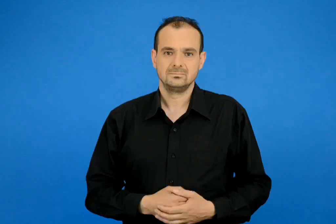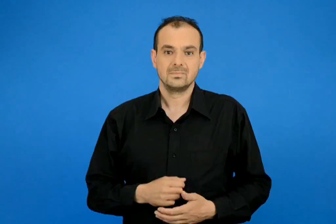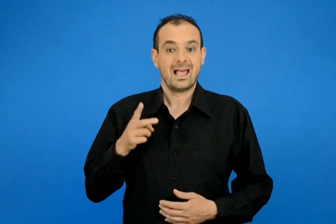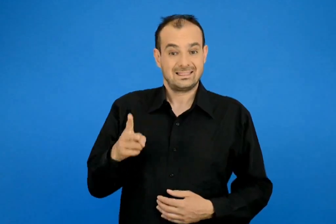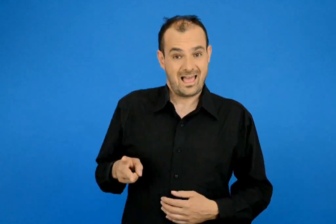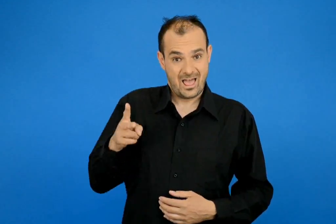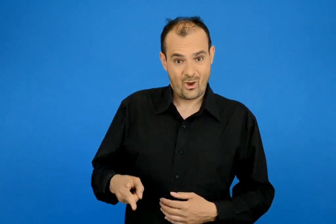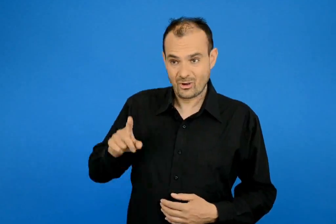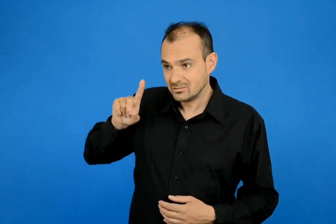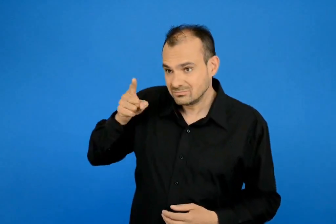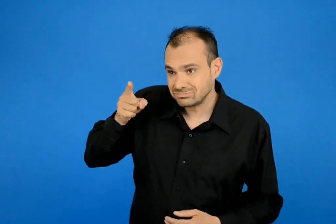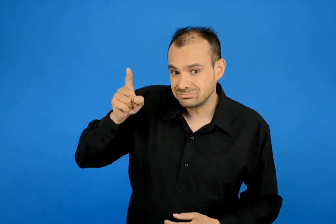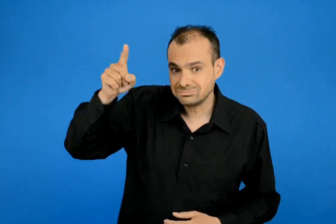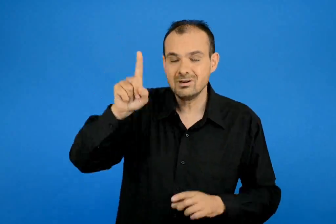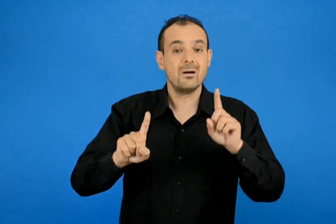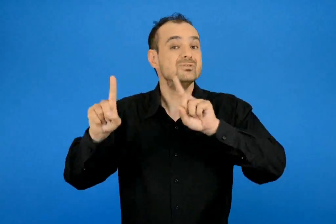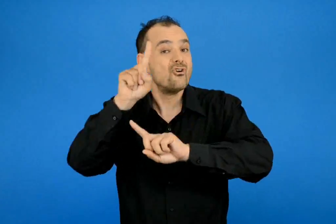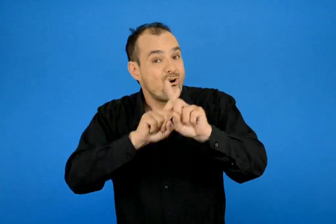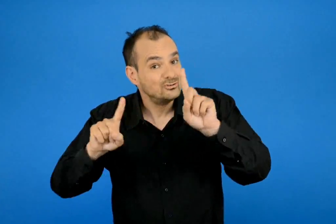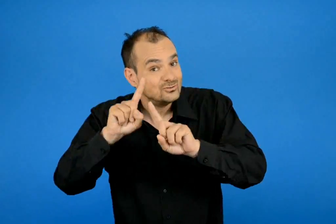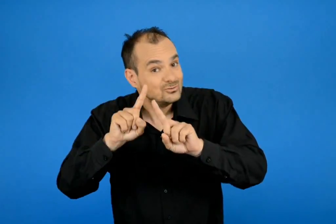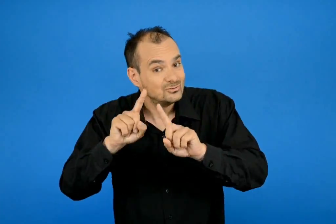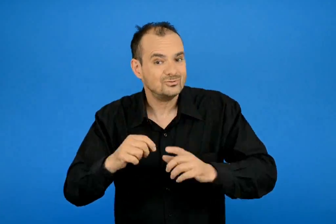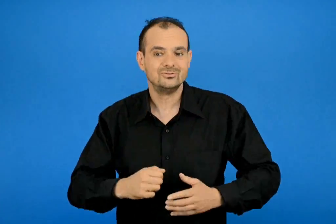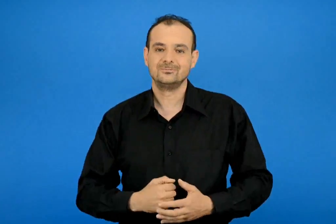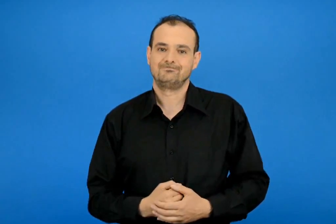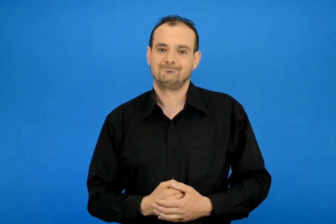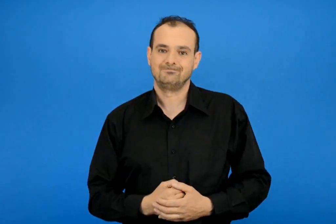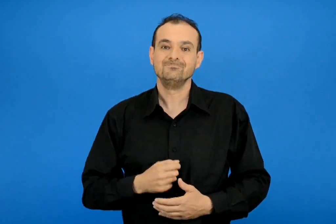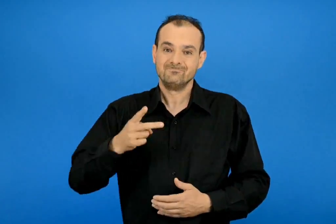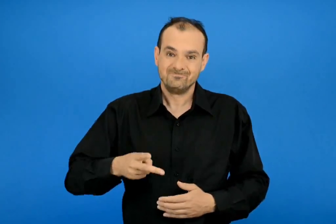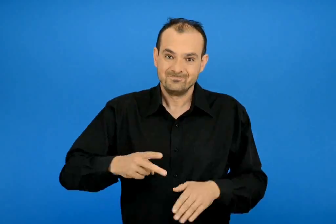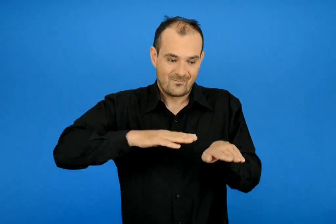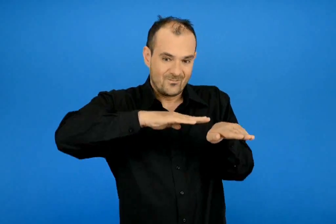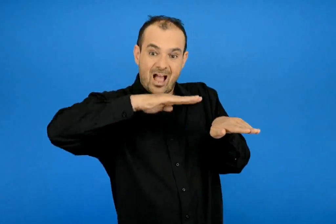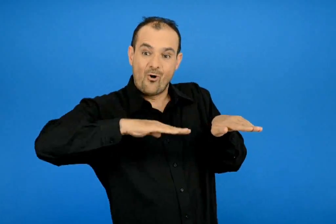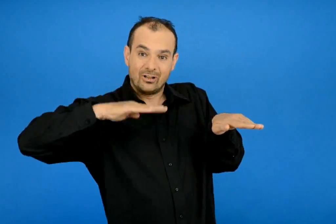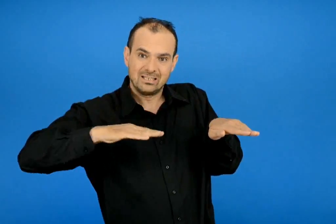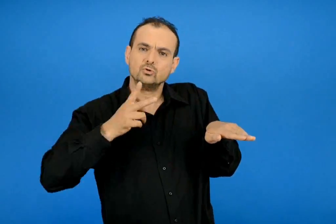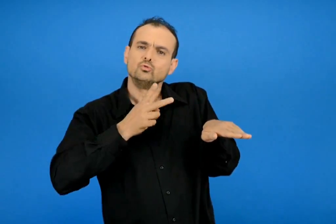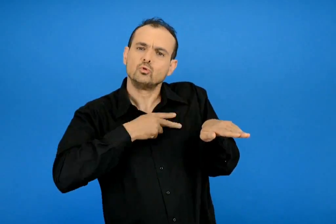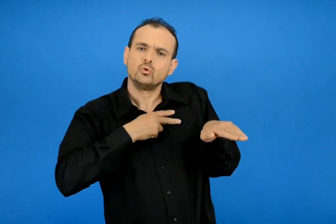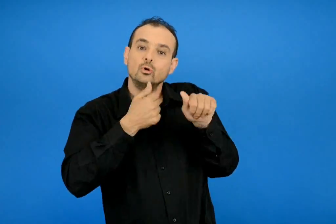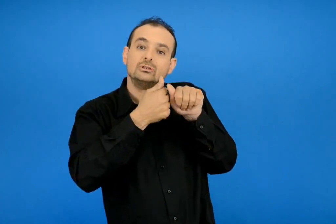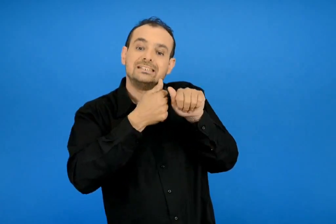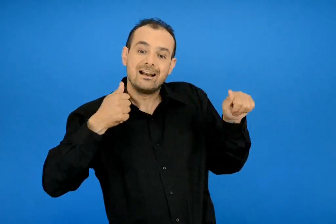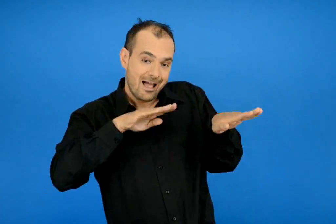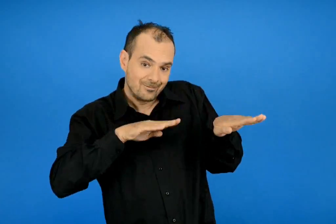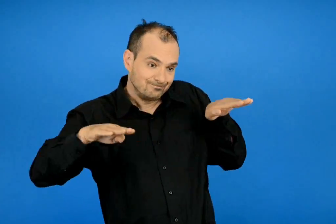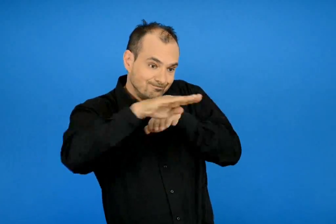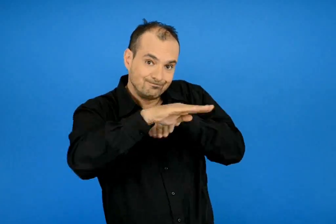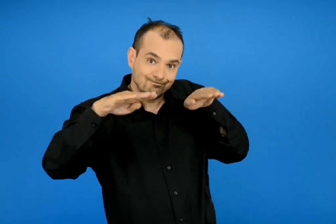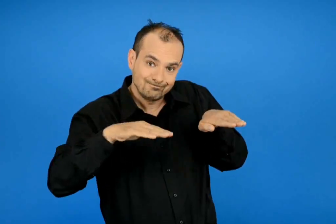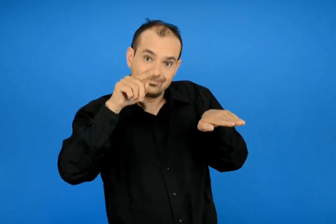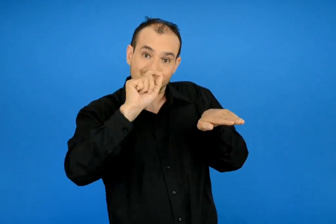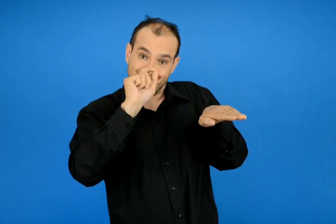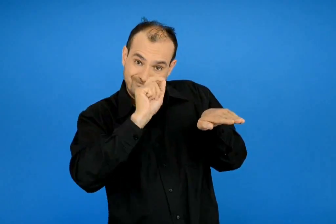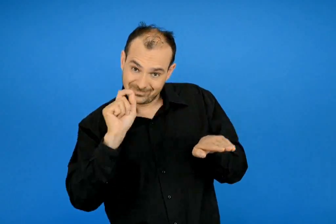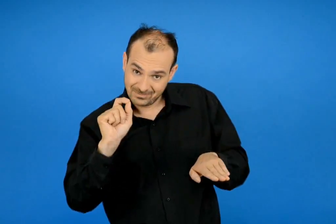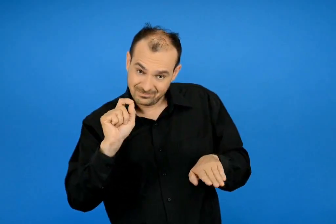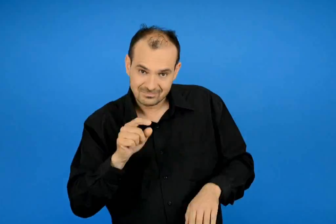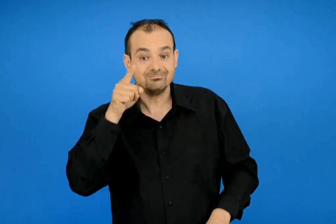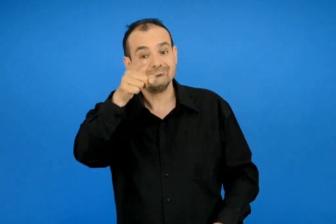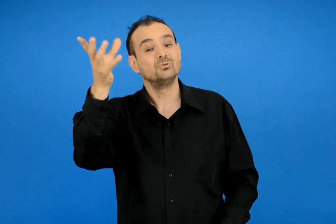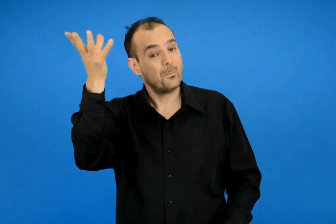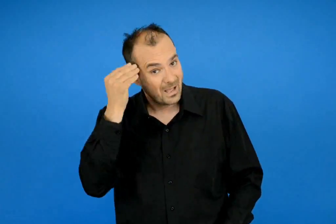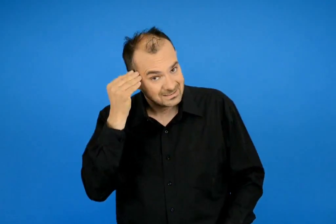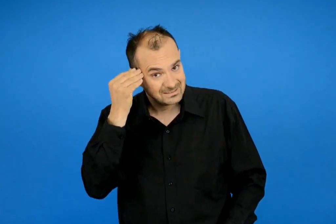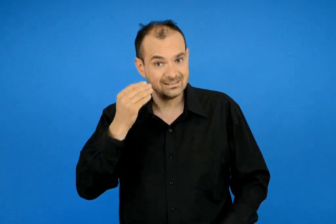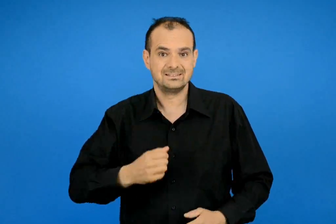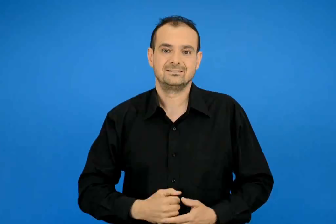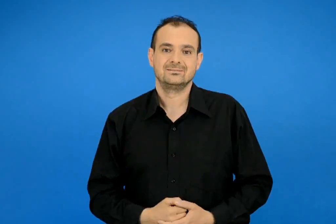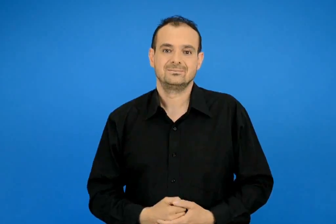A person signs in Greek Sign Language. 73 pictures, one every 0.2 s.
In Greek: ποιος ταξιδεύει με τρένο ; βαλέ τα βαγόνια στη σωστή σειρά γράψε και θα το μάθεις
